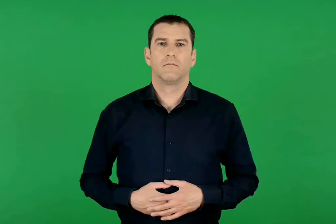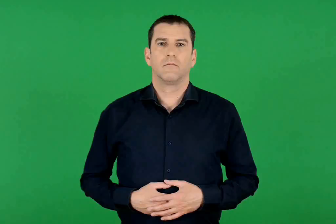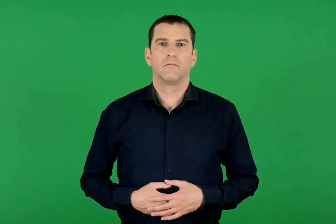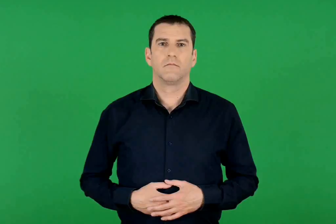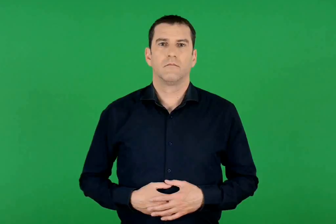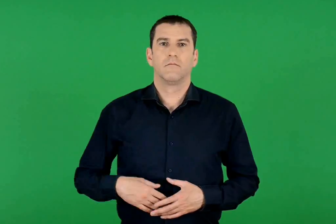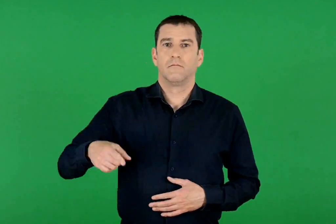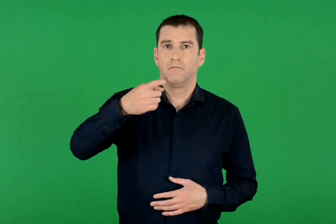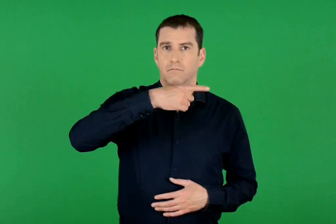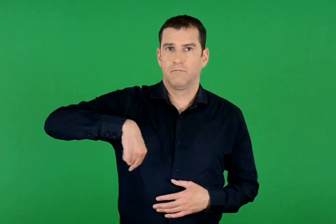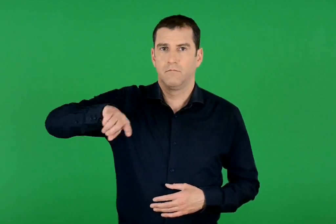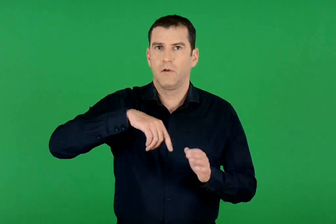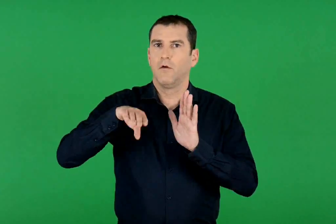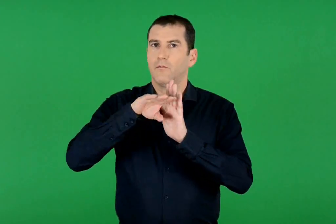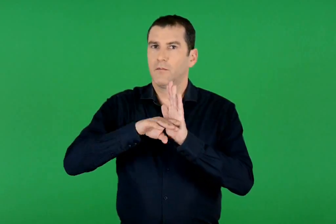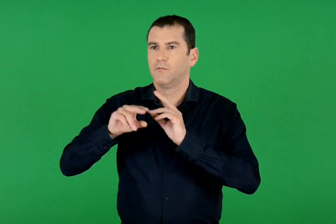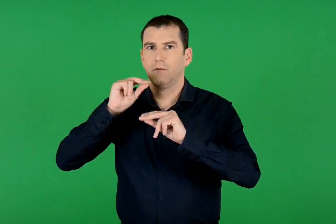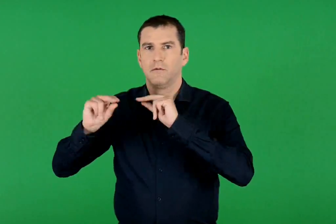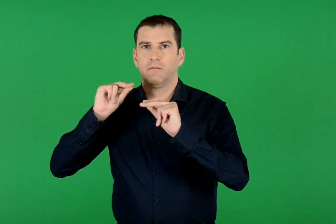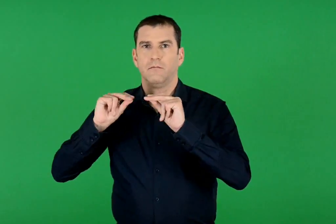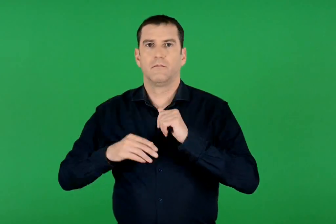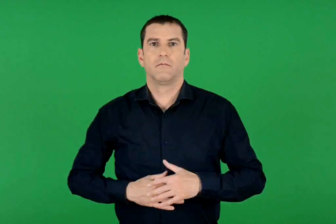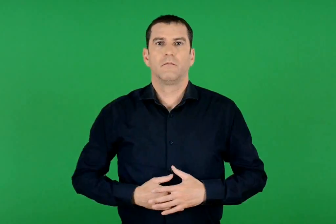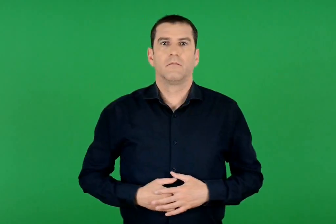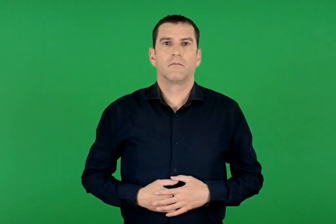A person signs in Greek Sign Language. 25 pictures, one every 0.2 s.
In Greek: προγραμματίζουμε
